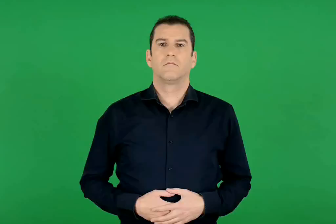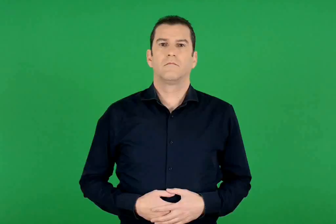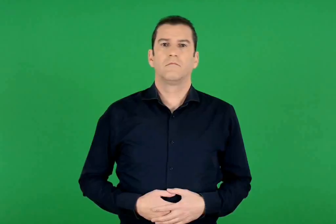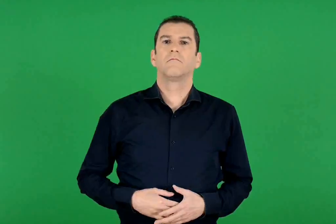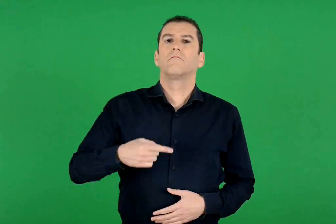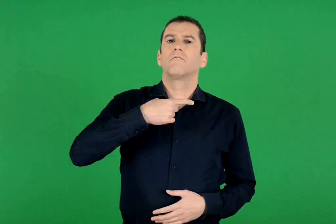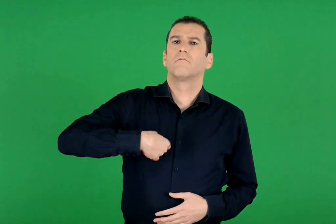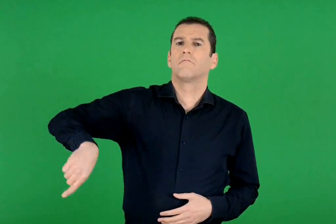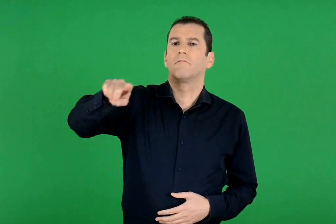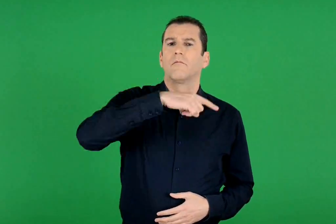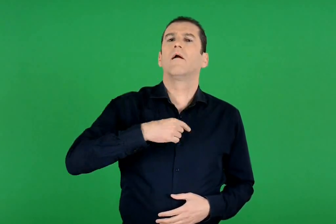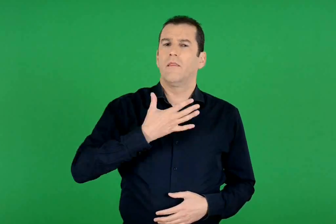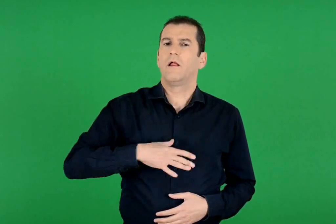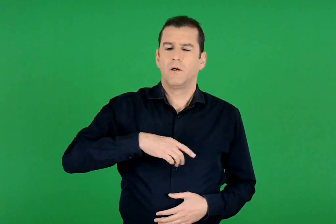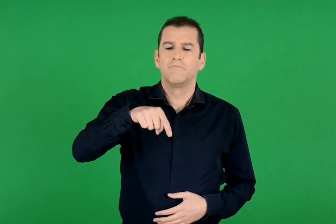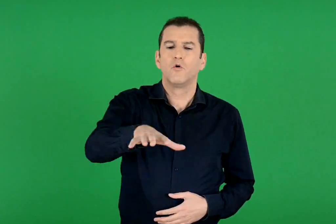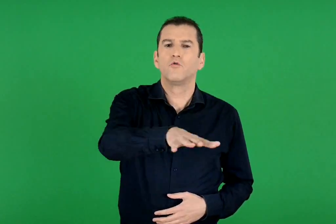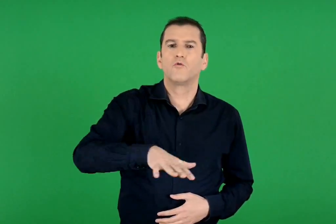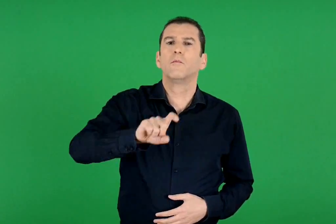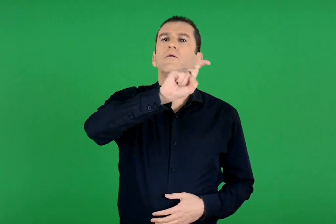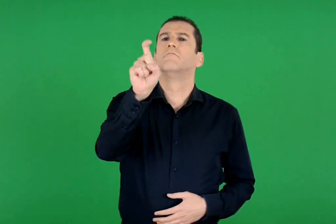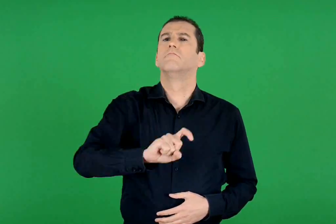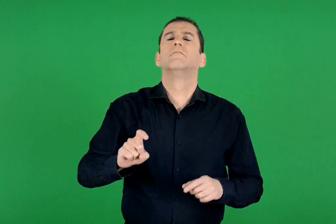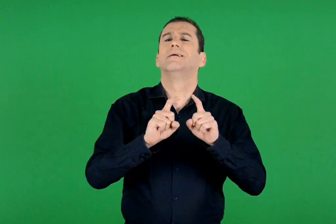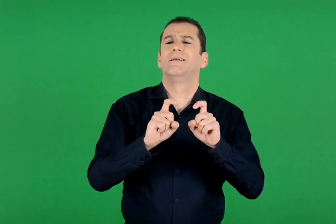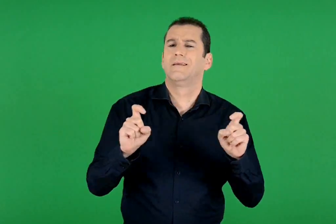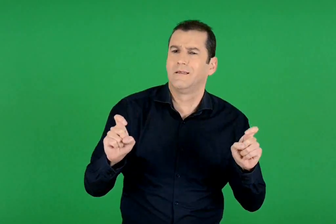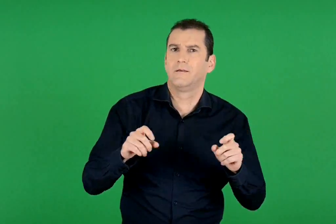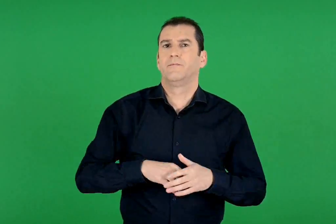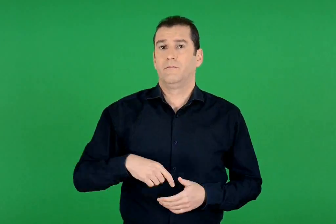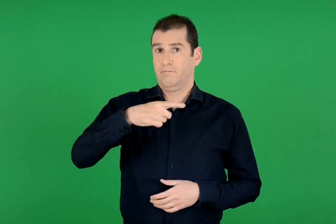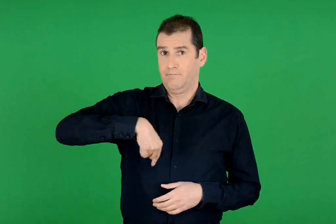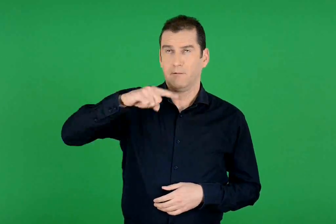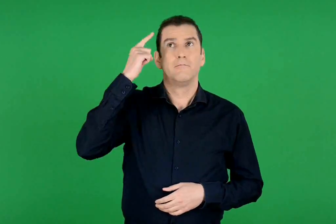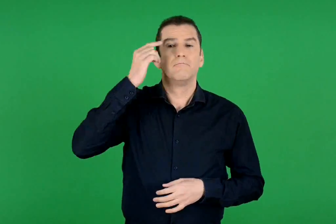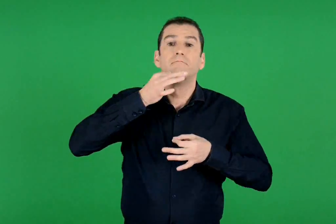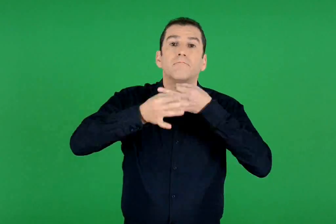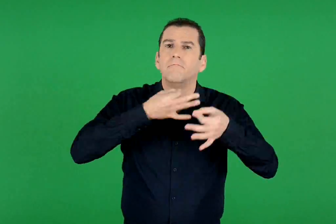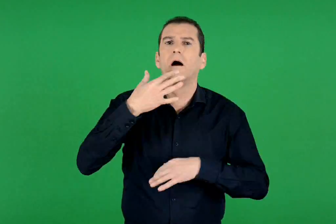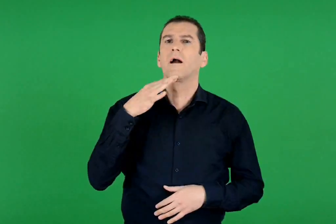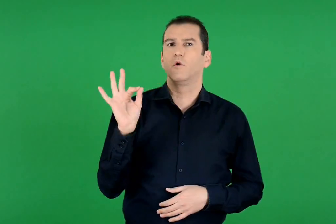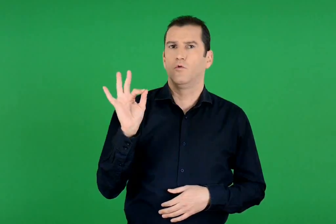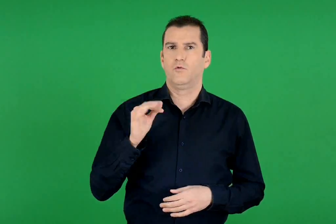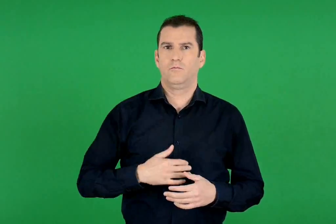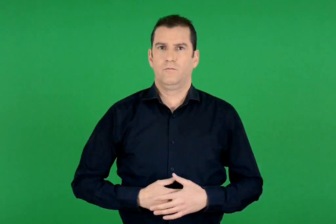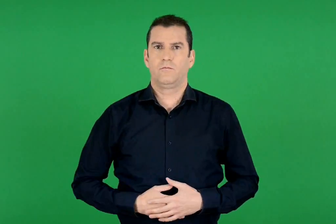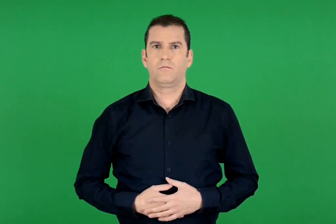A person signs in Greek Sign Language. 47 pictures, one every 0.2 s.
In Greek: σε τι είδους τόπο θα θέλαμε να ζούμε ; δικαιολογούμε την άποψή μας
